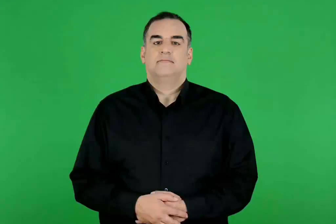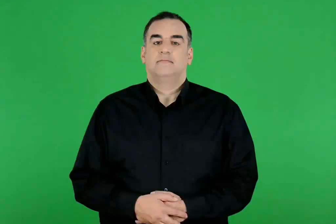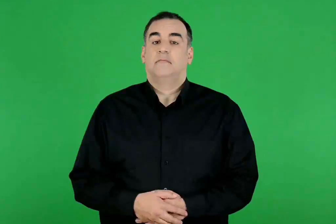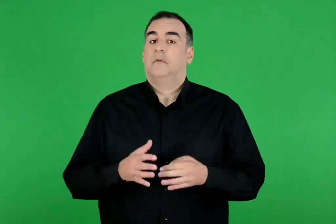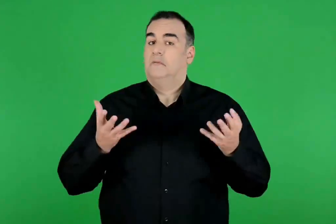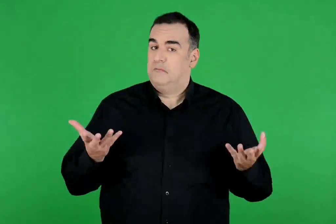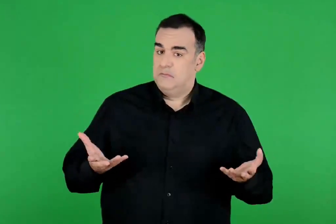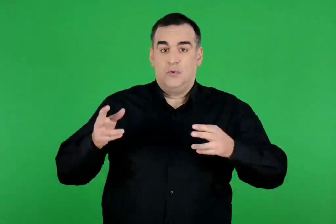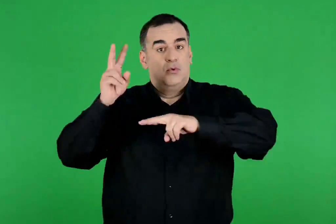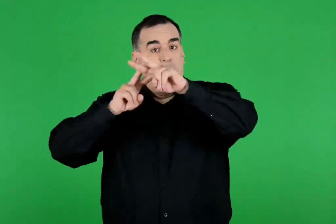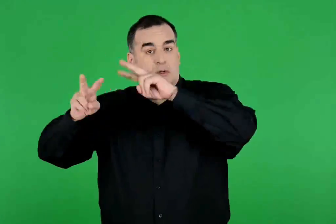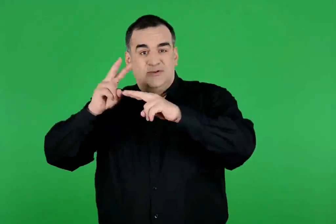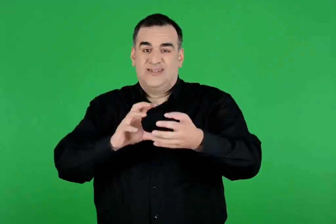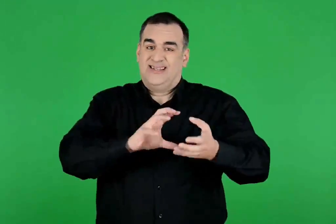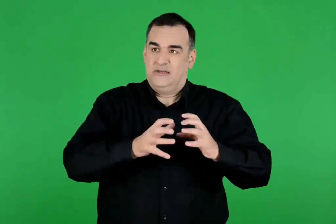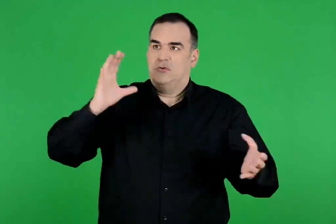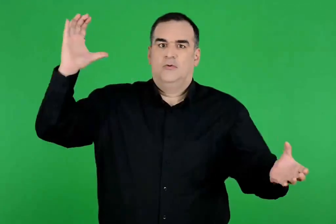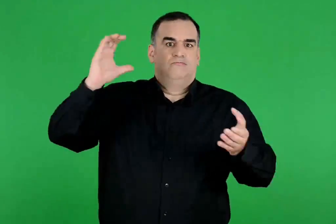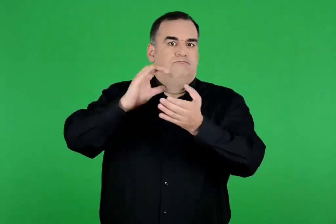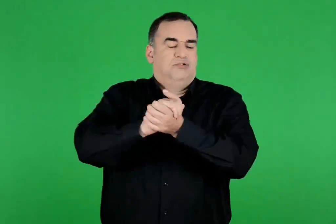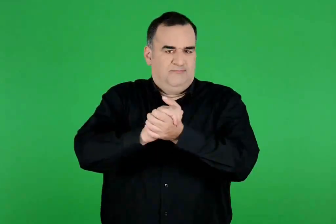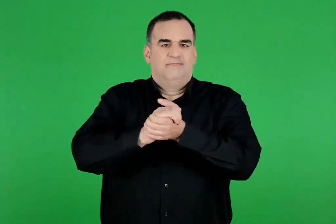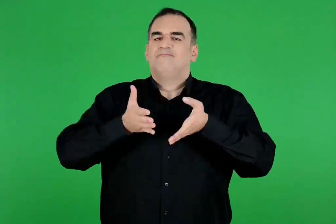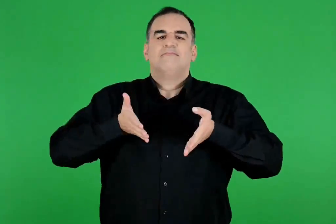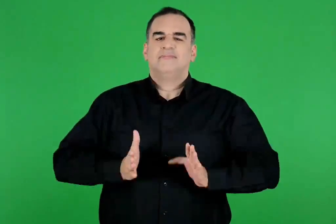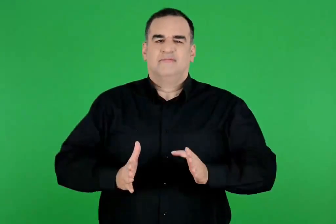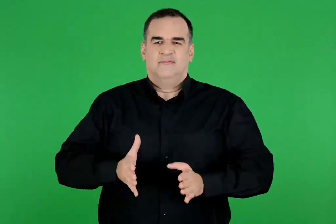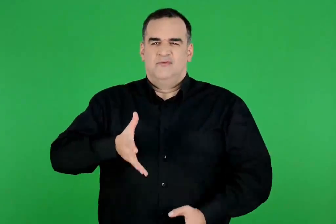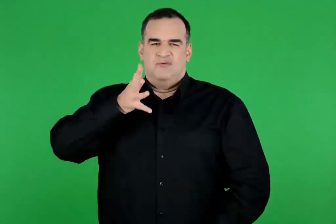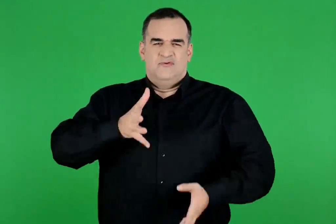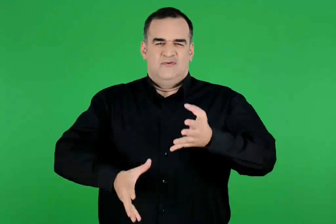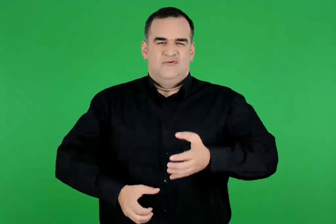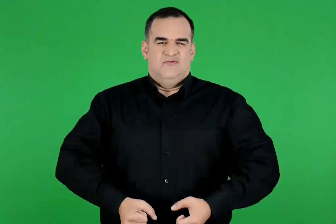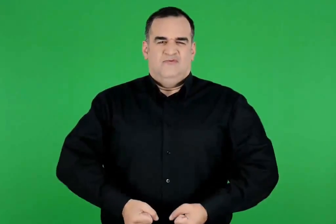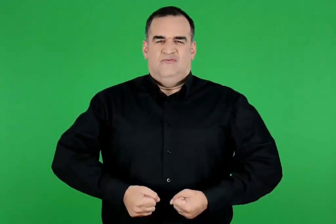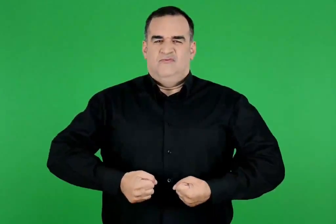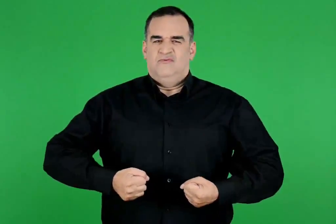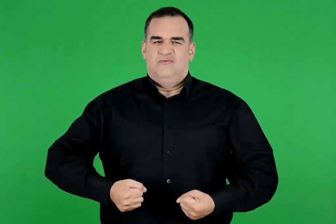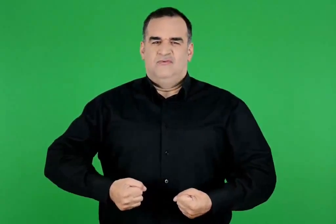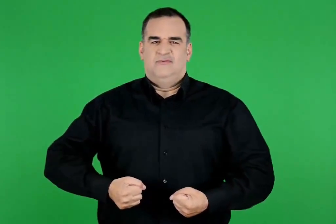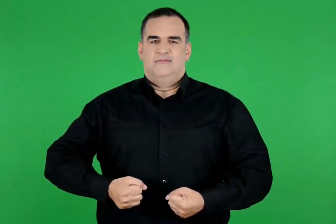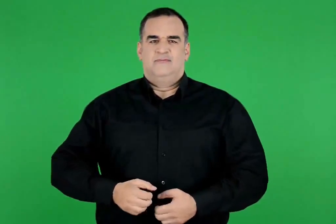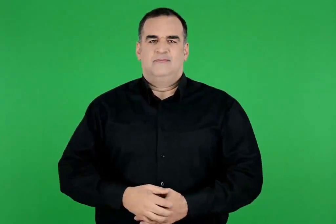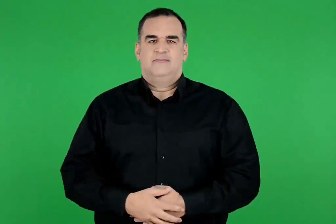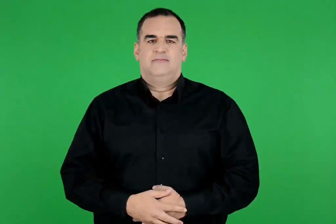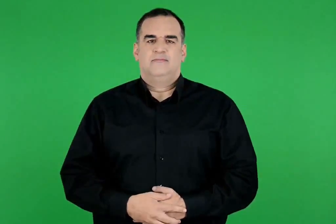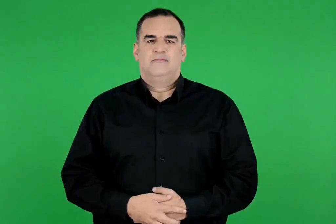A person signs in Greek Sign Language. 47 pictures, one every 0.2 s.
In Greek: τότε ο ουρανός και η γη ενώθηκαν και γέννησαν τους τιτάνες
